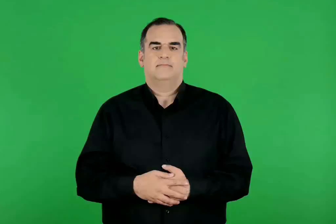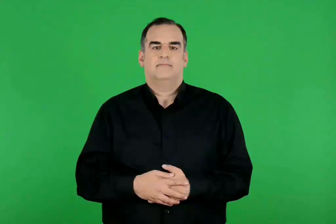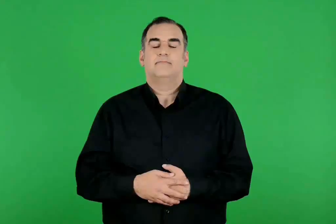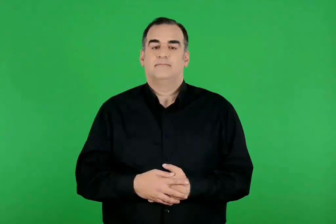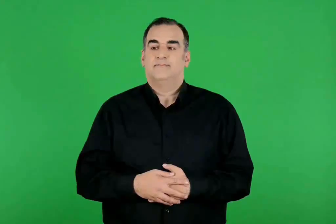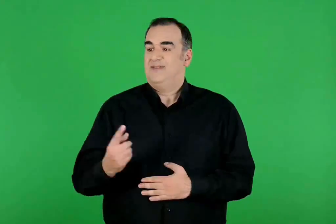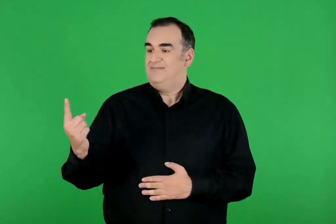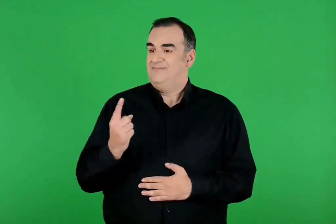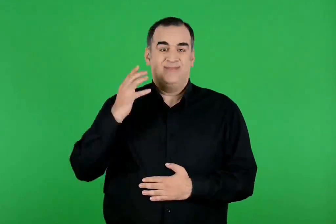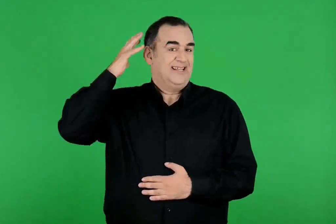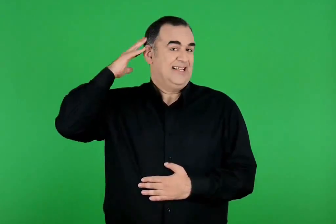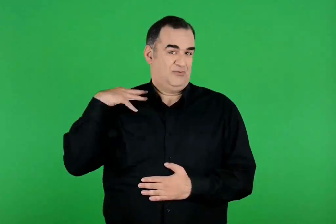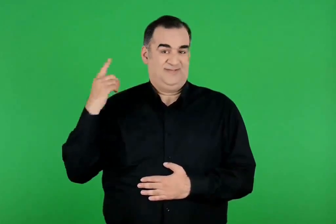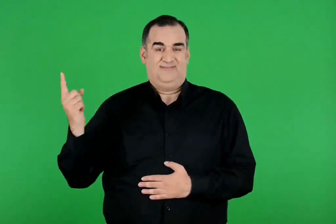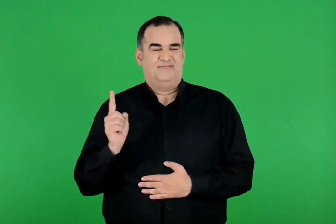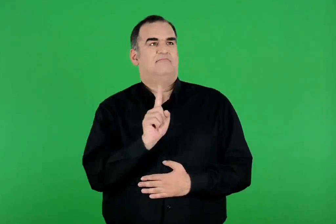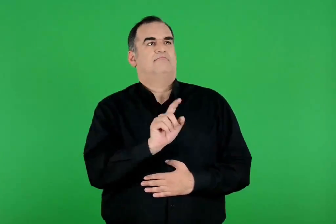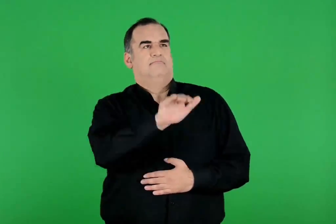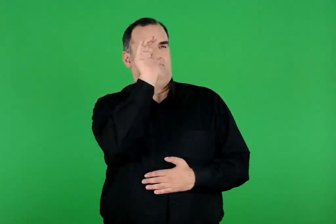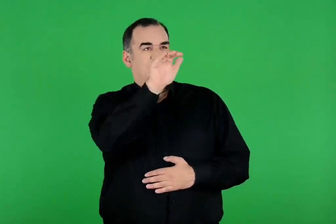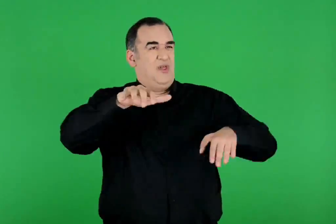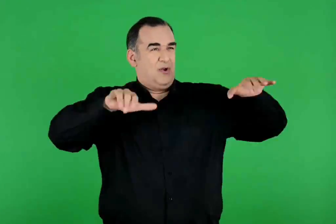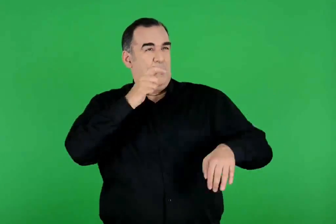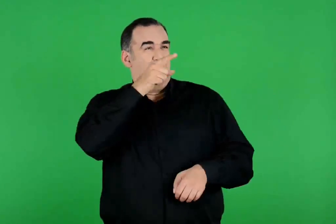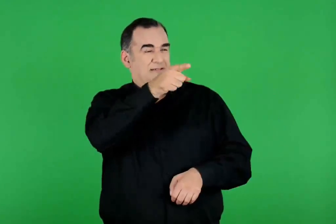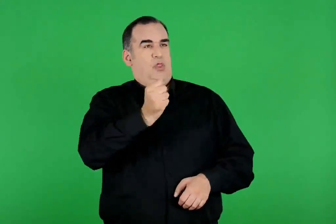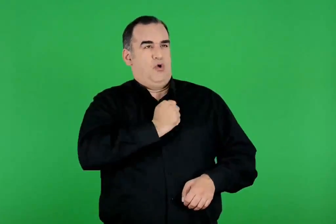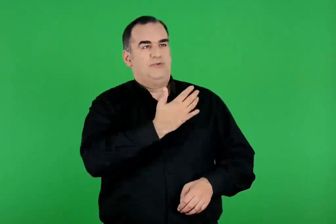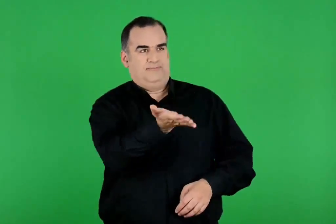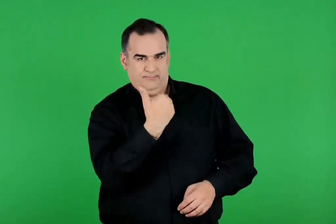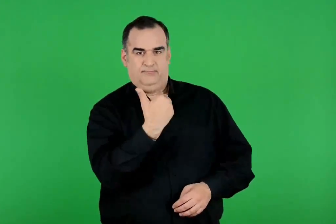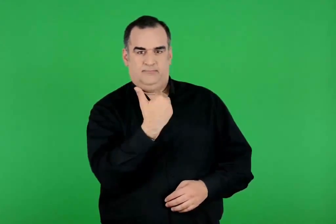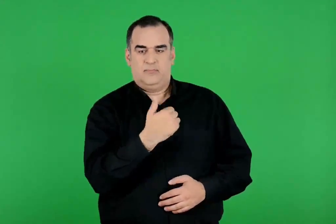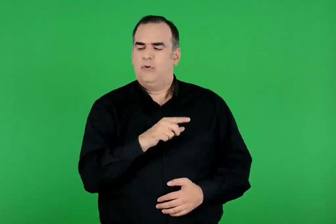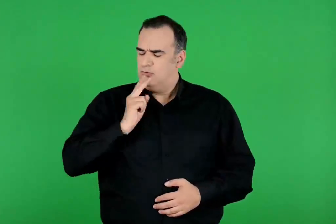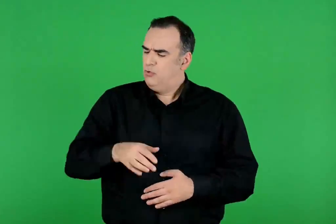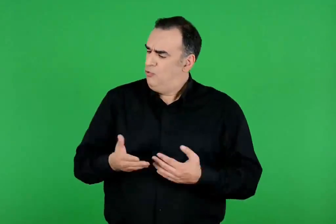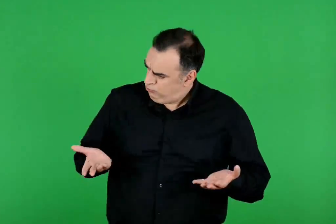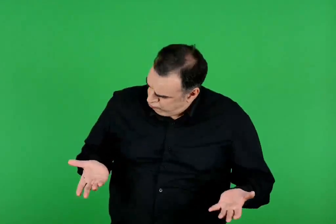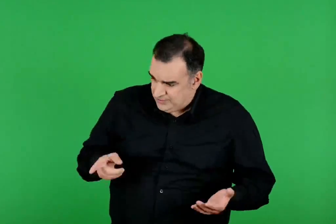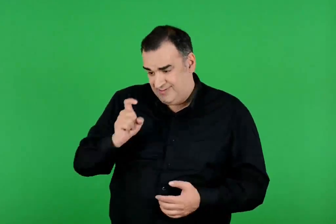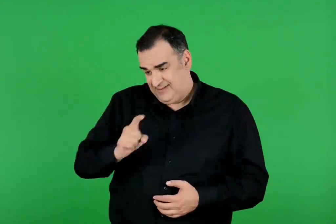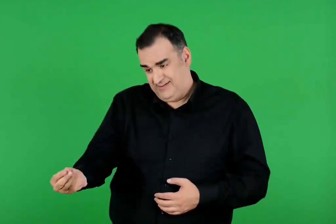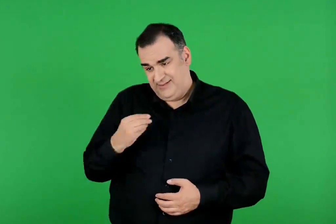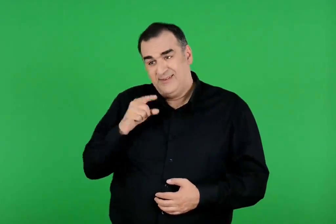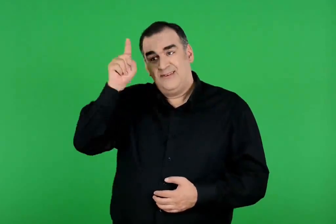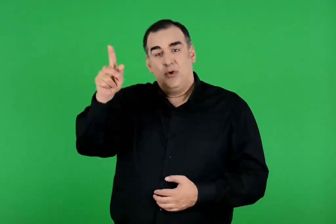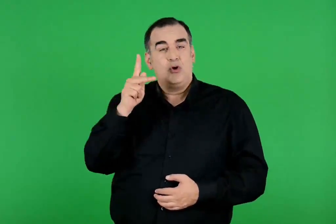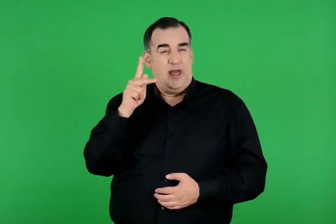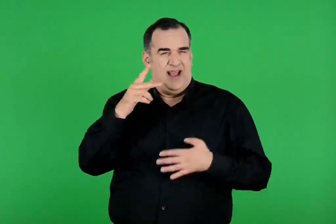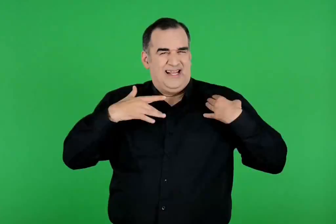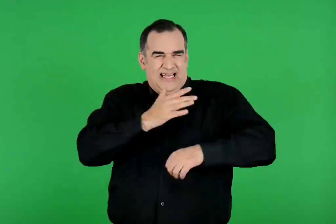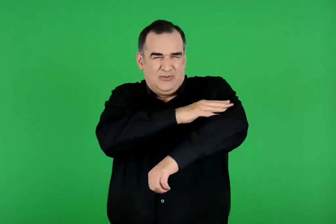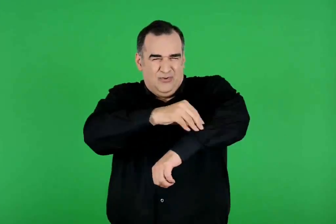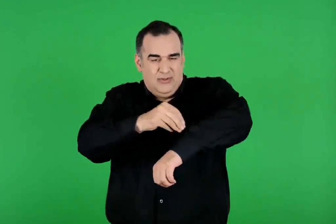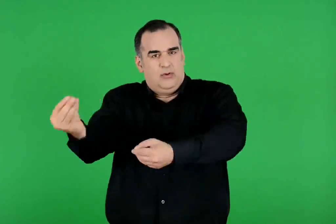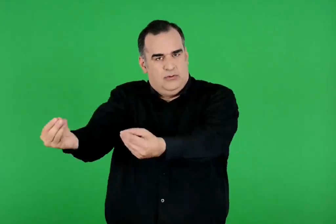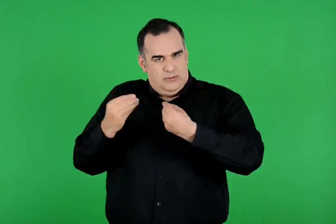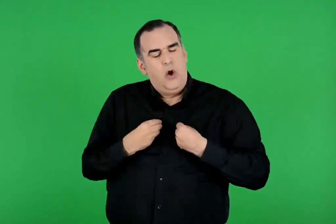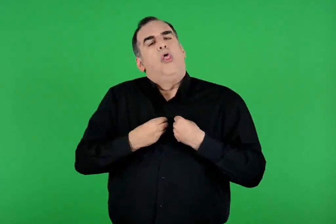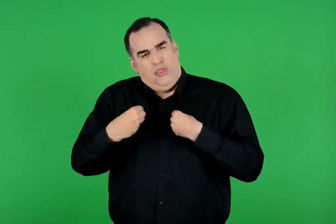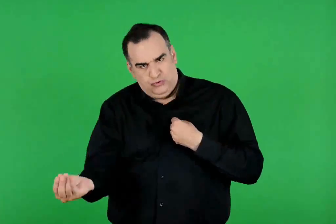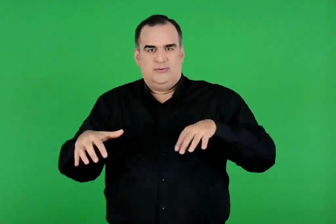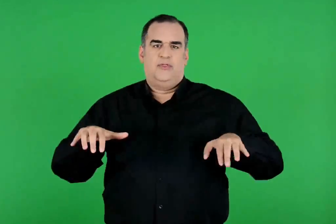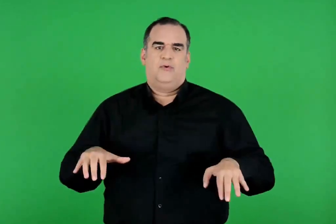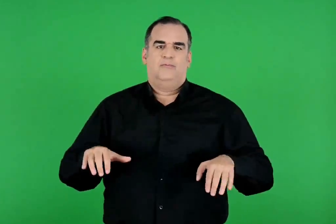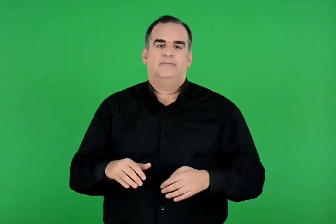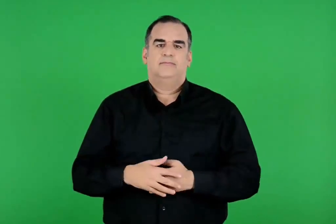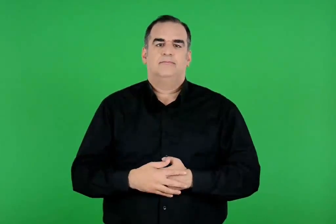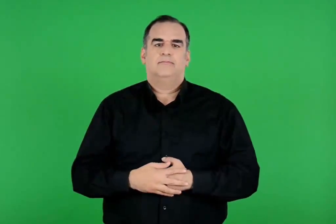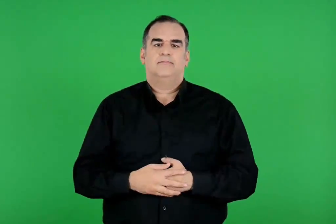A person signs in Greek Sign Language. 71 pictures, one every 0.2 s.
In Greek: κι όταν ο ιάσονας του ζήτησε τον θρόνο του πατέρα του , του είπε ότι θα του τον έδινε , αν του έφερνε από την κολχίδα το χρυσόμαλλο δέρας
